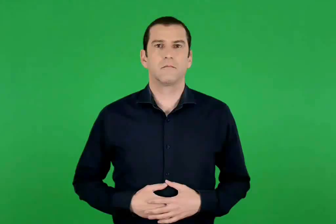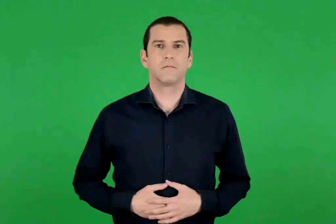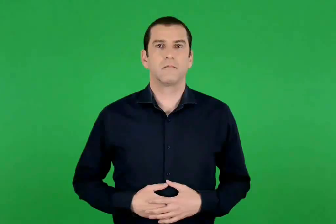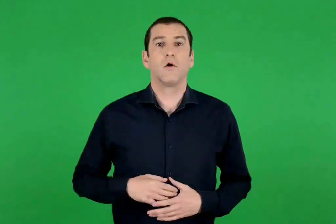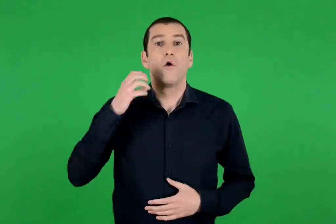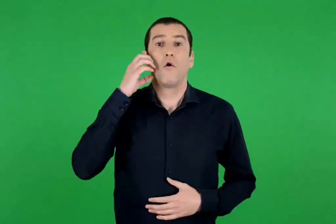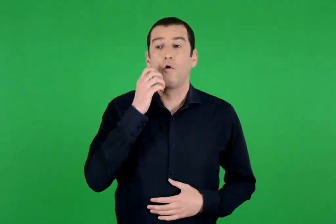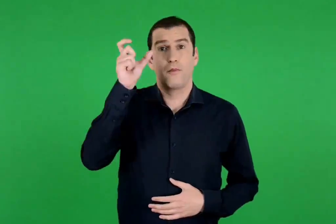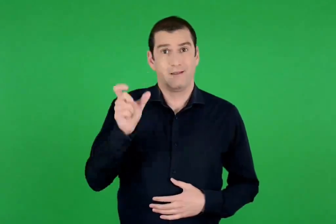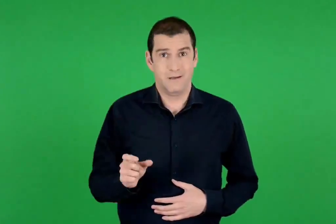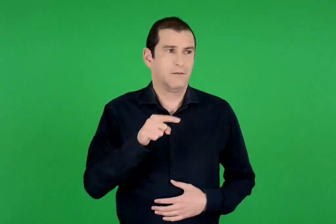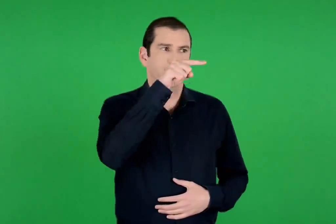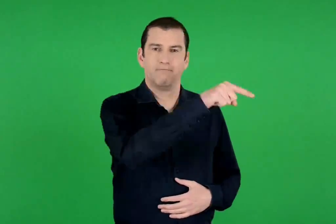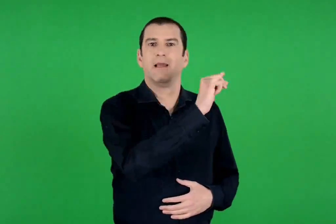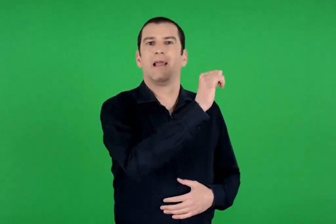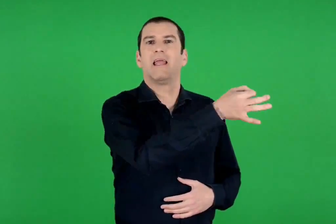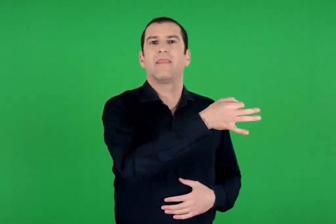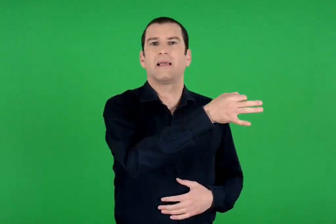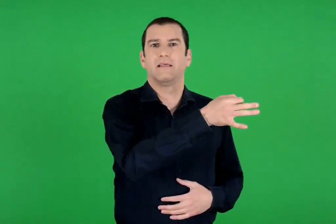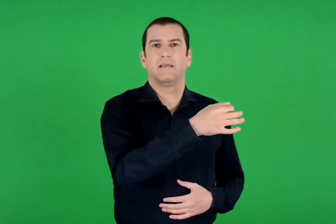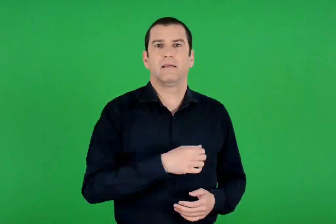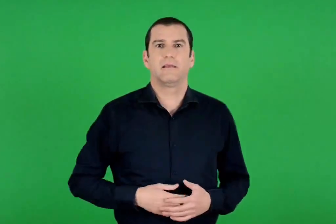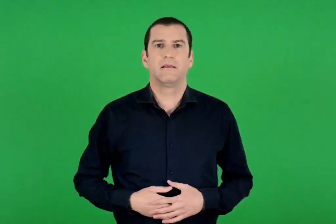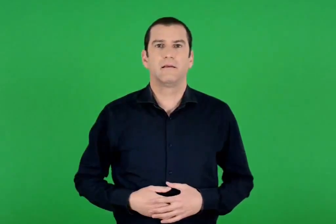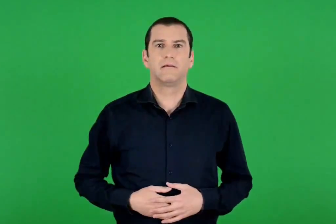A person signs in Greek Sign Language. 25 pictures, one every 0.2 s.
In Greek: ο οδυσσέας στην ιθάκη
